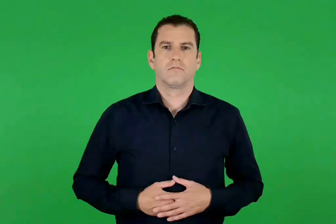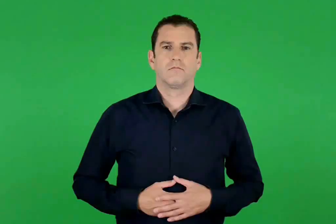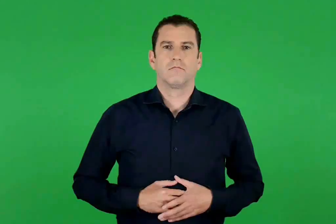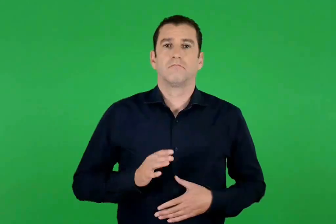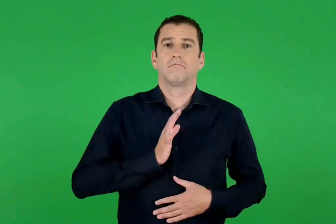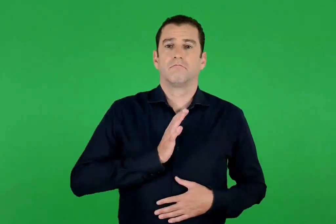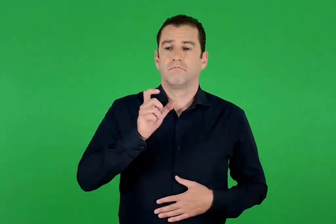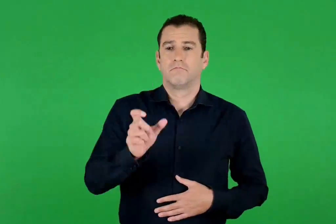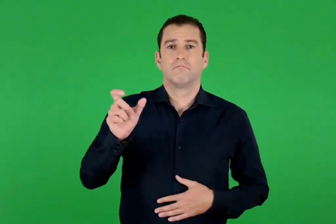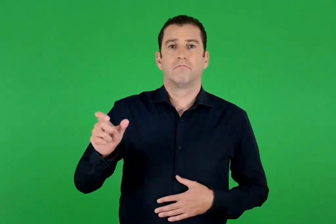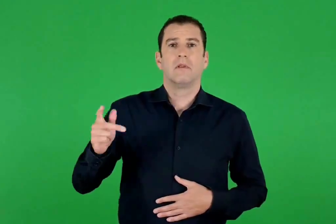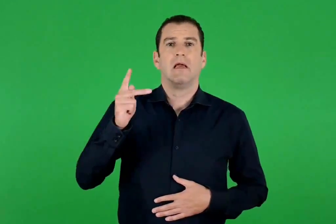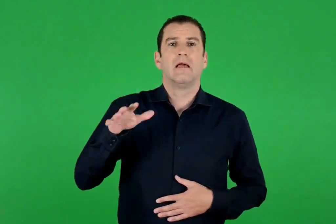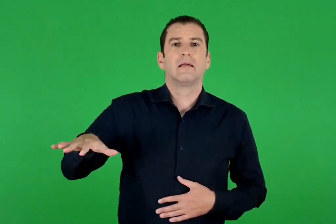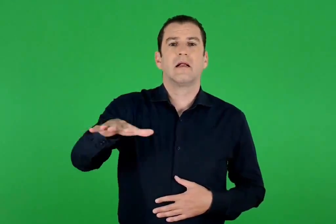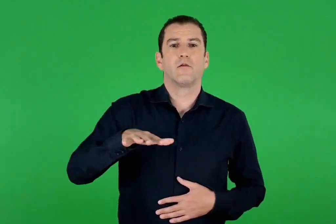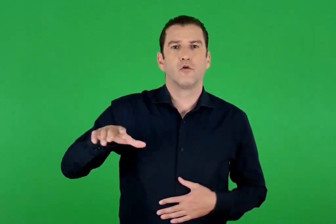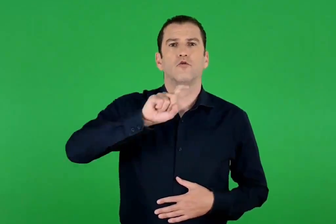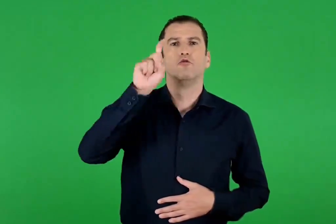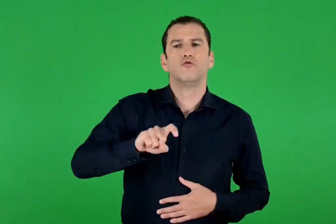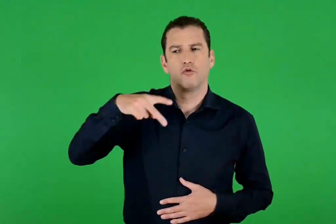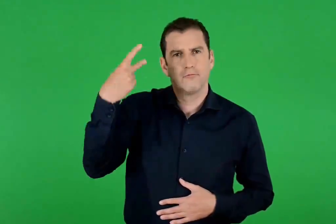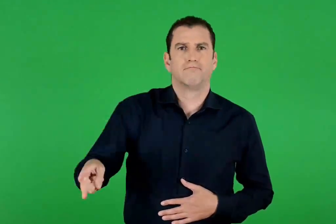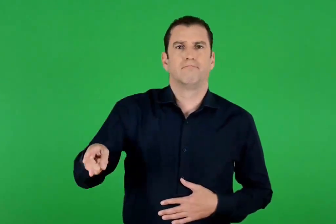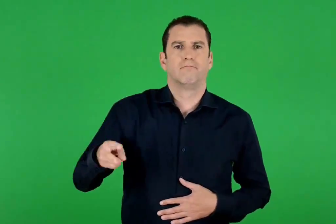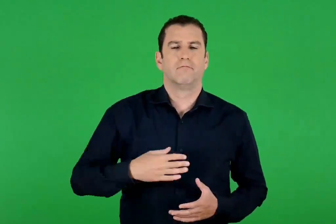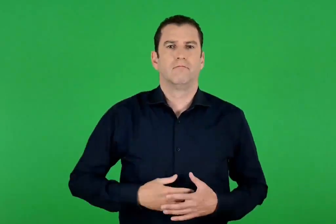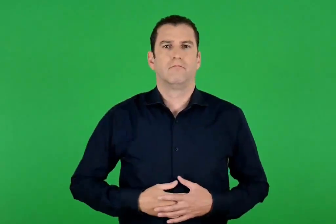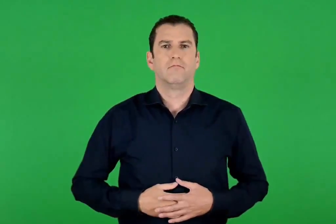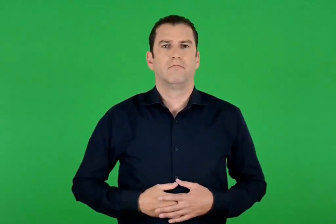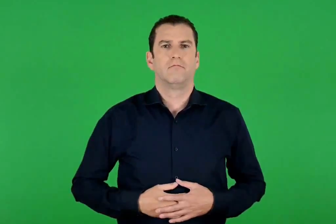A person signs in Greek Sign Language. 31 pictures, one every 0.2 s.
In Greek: η ζωή των κυκλαδιτών
